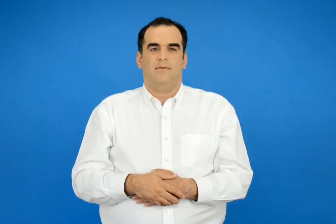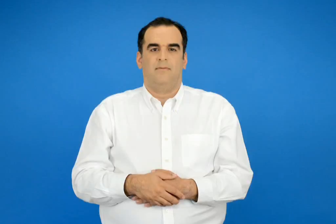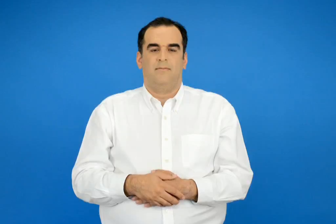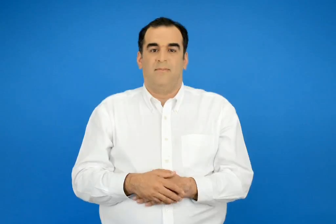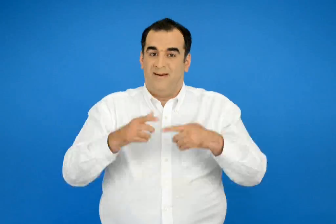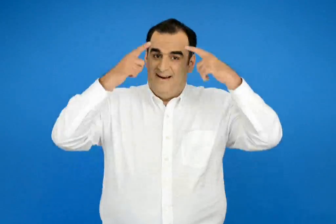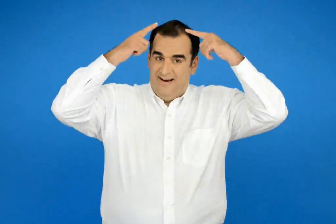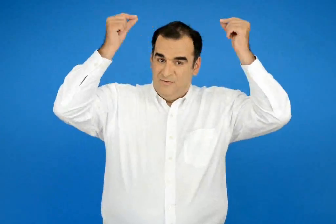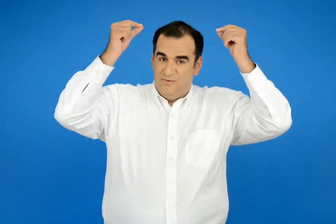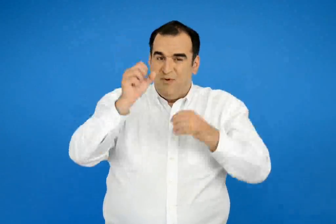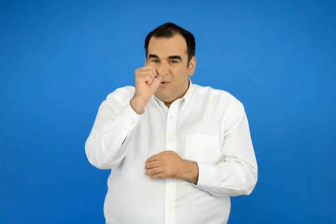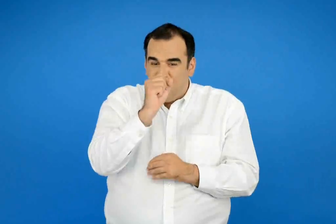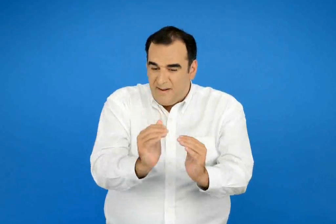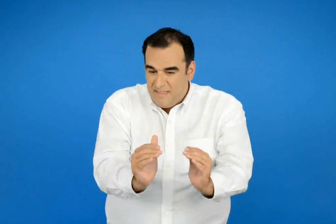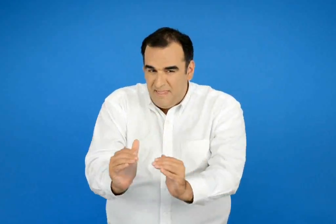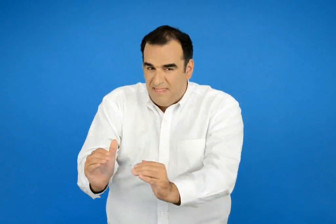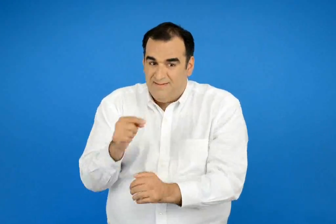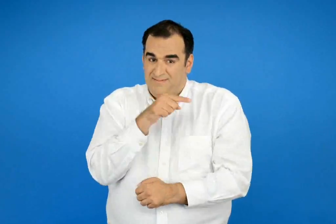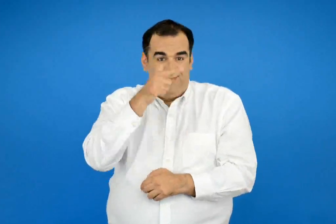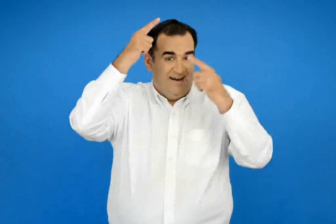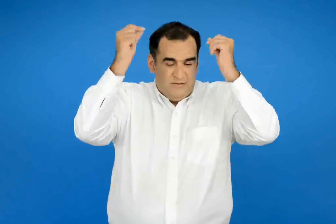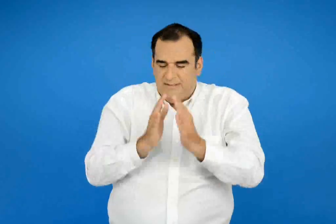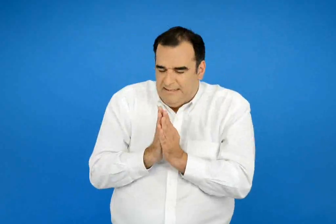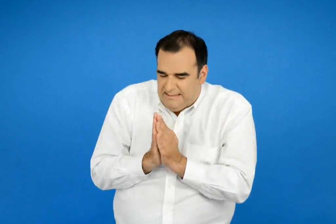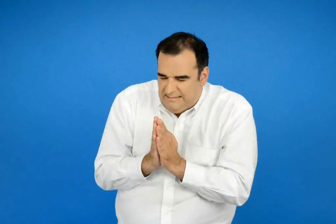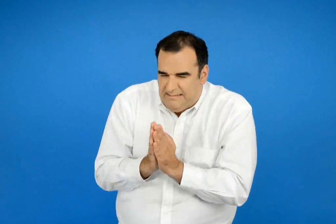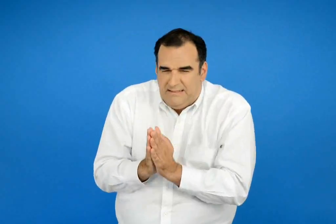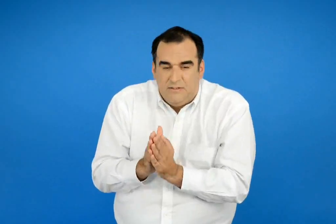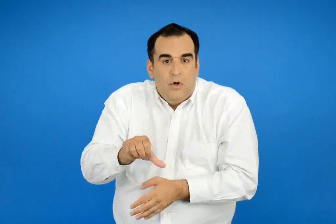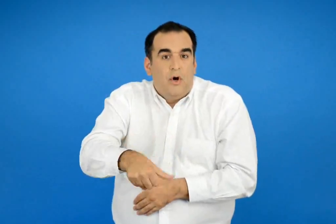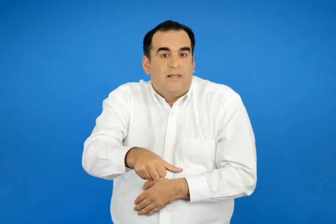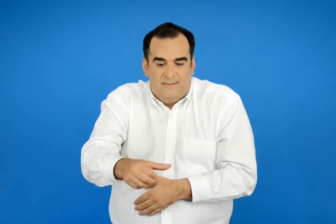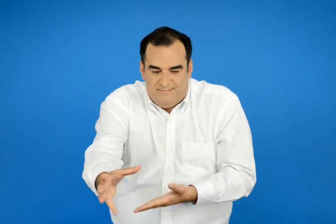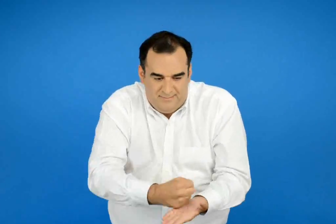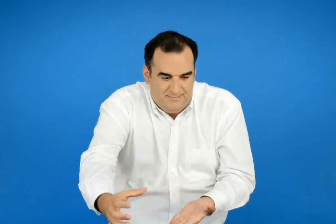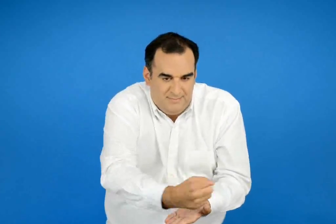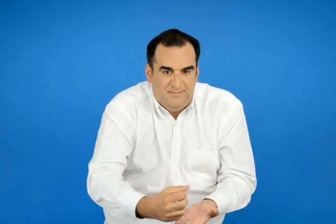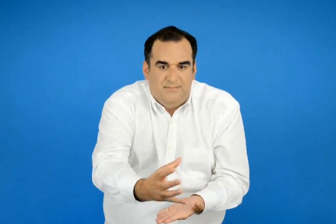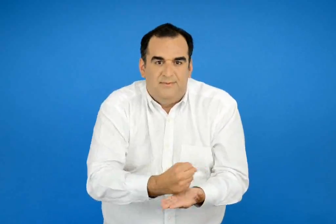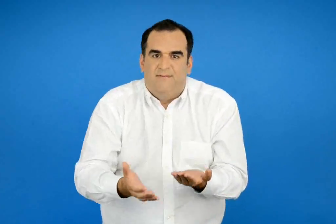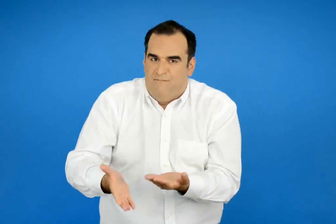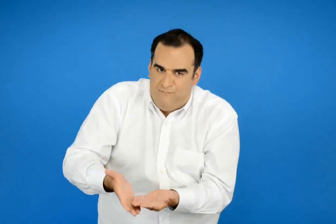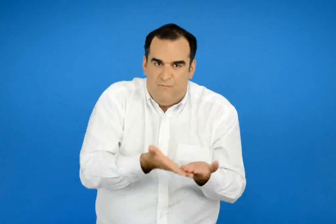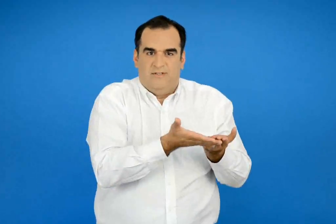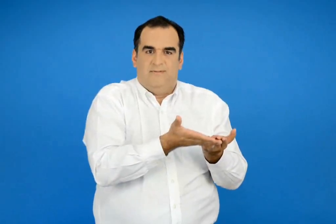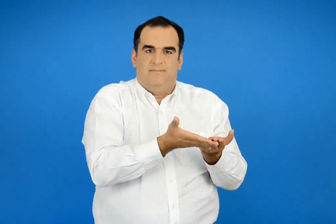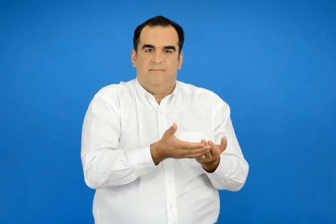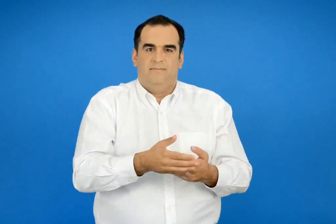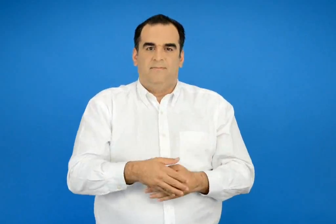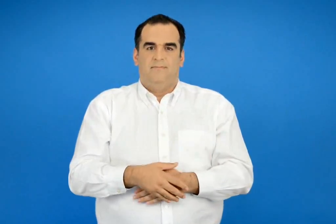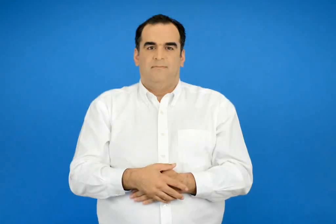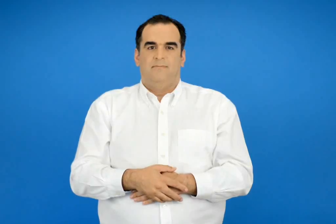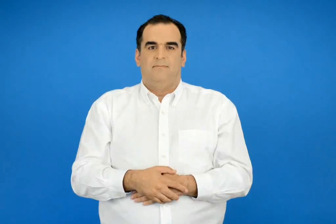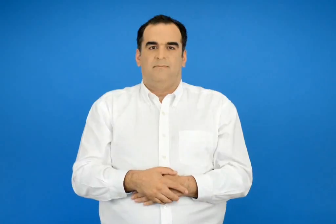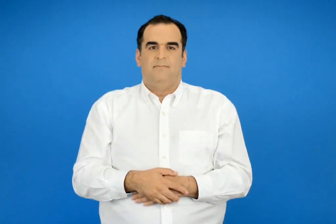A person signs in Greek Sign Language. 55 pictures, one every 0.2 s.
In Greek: ο λύκος παρακαλά τα γουρουνάκια να τον βοηθήσουν να μαζέψει χόρτα
